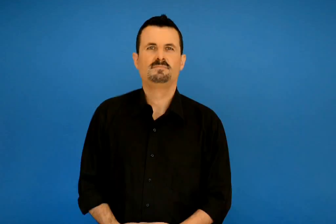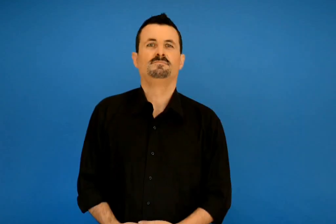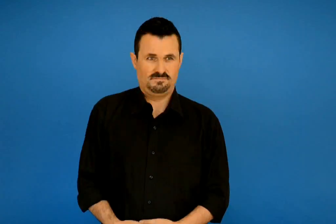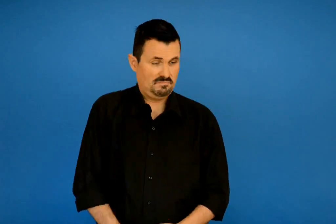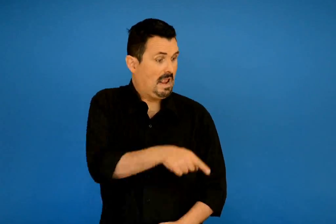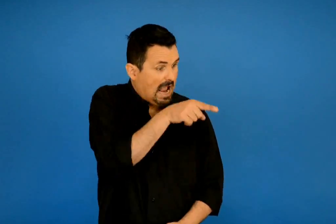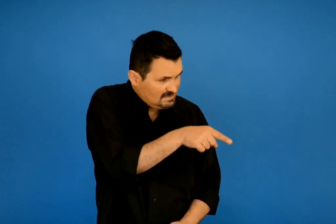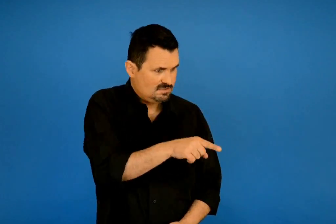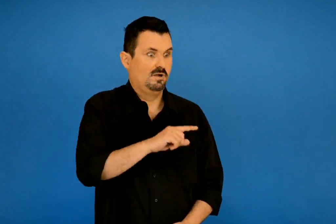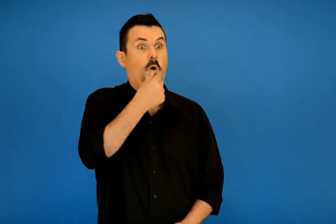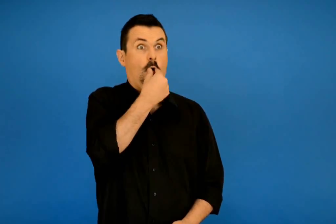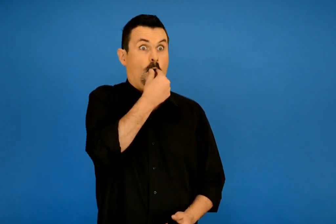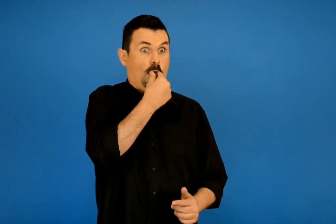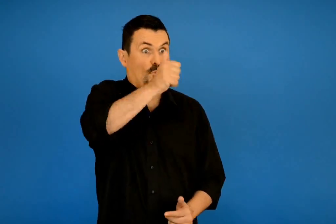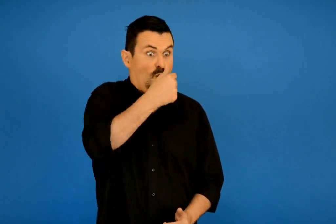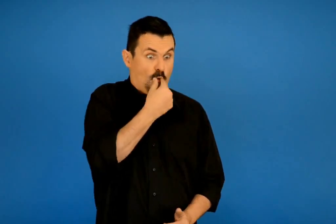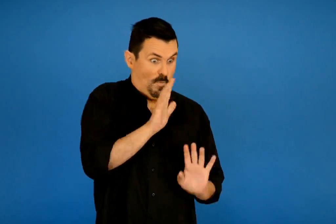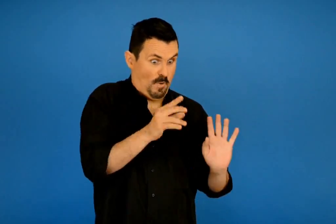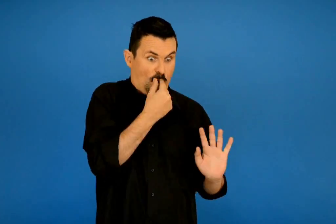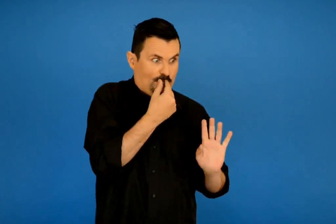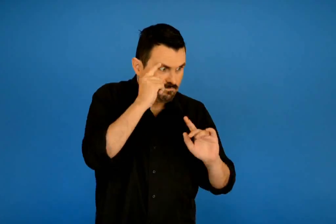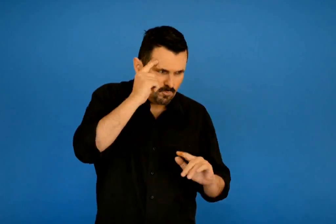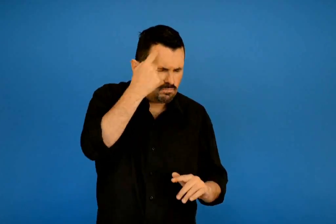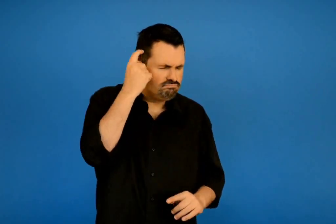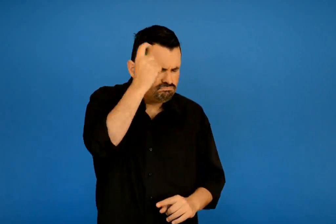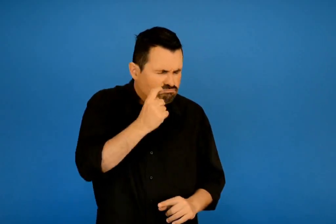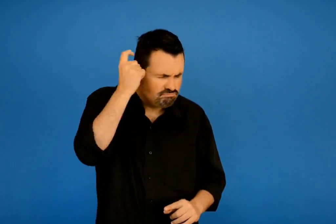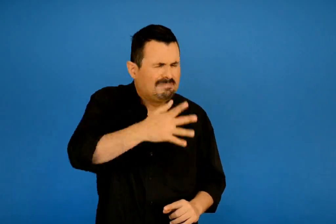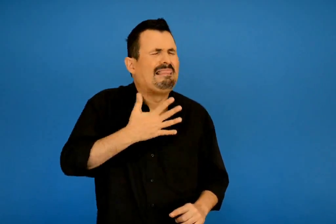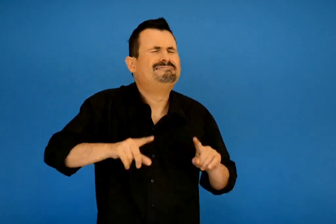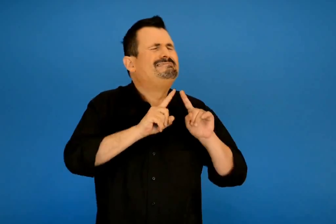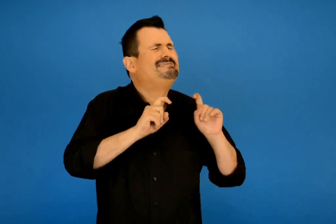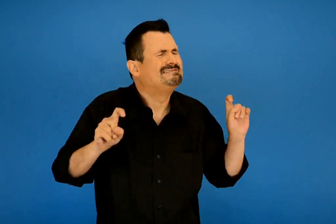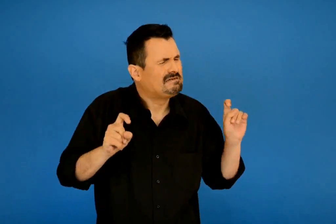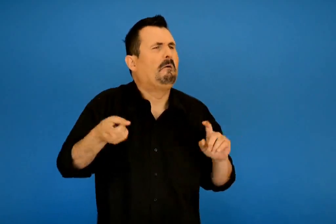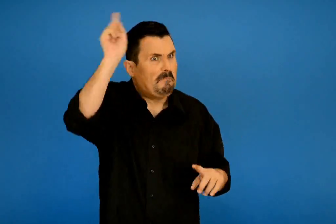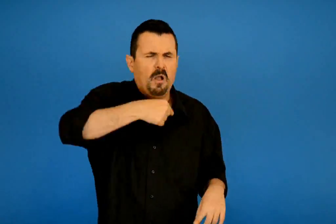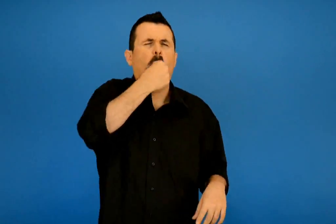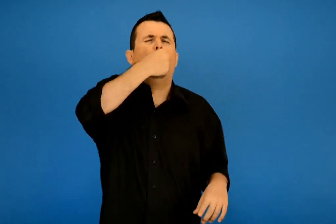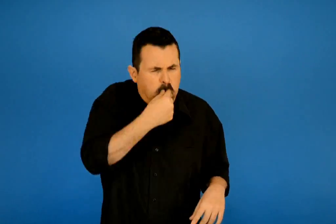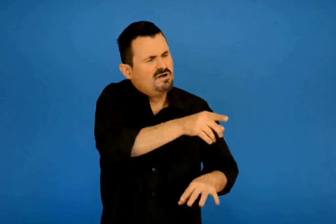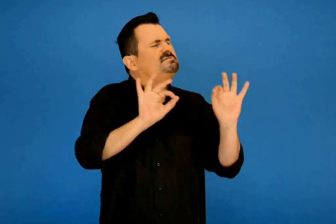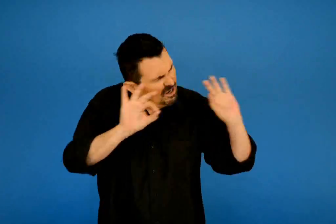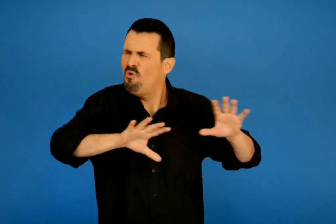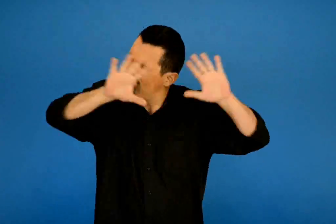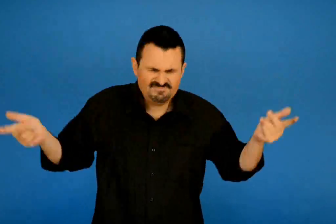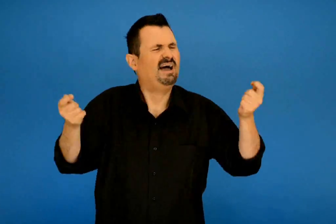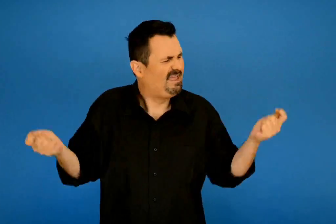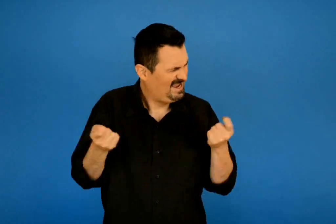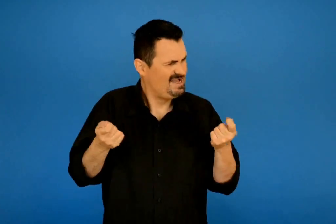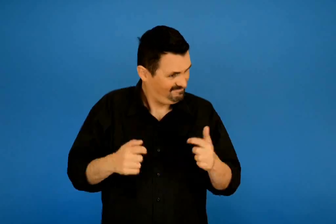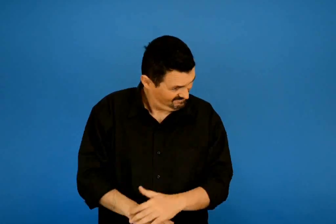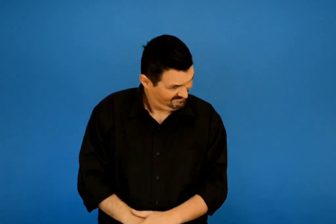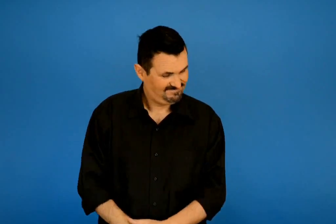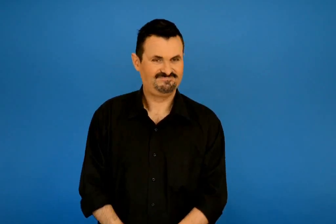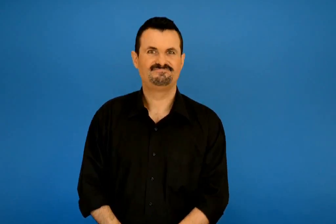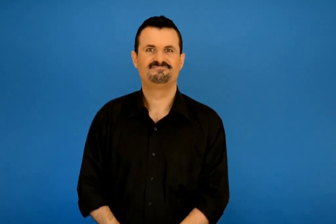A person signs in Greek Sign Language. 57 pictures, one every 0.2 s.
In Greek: το μόνο που χρειάζεται είναι να σφυρίζεις και να σκεφτείς αυτό που θέλεις και αυτό θα γίνεται
